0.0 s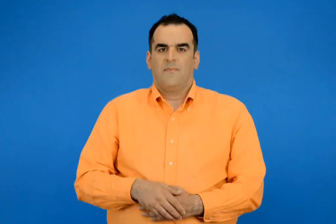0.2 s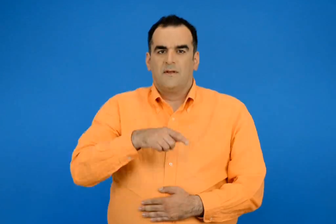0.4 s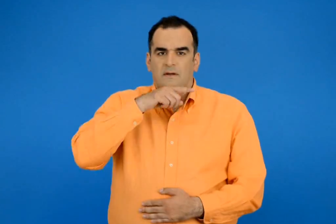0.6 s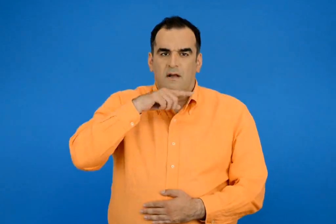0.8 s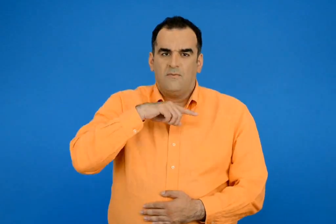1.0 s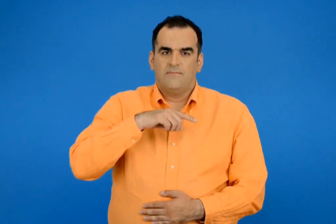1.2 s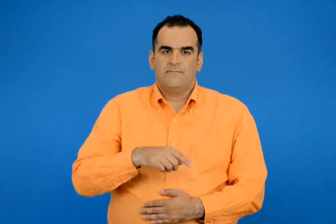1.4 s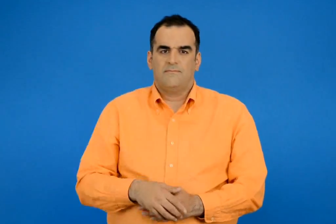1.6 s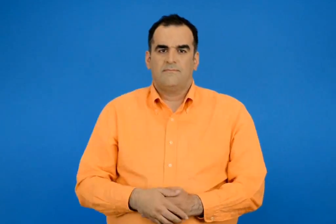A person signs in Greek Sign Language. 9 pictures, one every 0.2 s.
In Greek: ηράκλειο
